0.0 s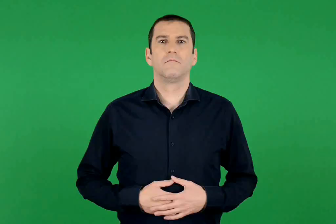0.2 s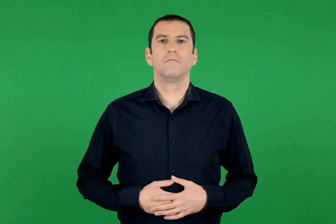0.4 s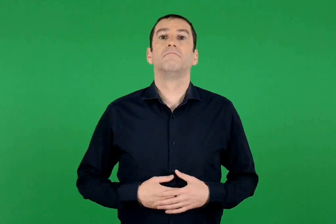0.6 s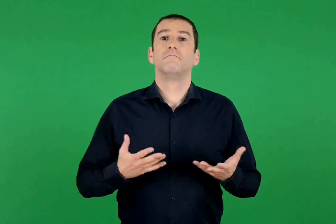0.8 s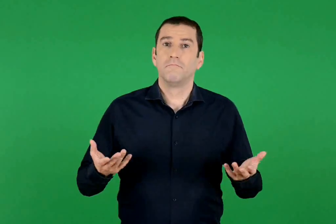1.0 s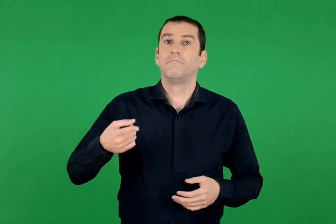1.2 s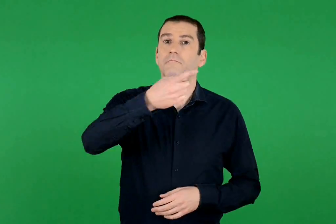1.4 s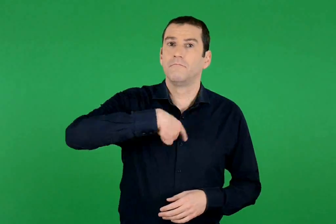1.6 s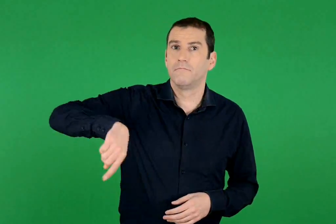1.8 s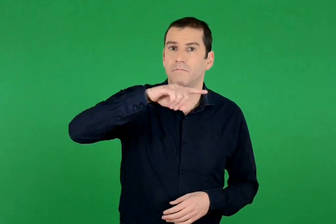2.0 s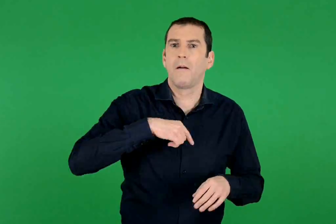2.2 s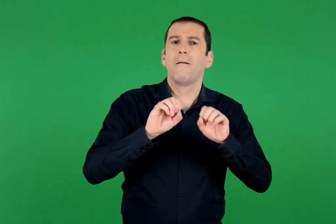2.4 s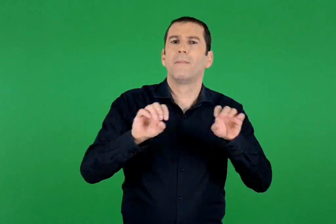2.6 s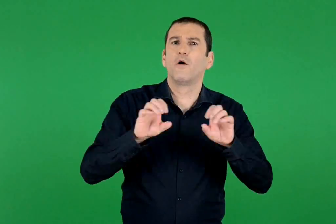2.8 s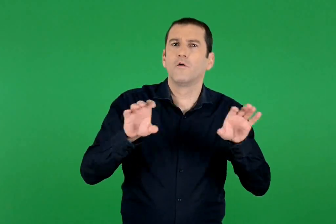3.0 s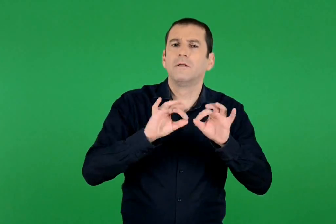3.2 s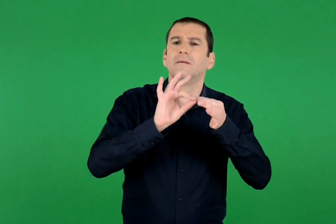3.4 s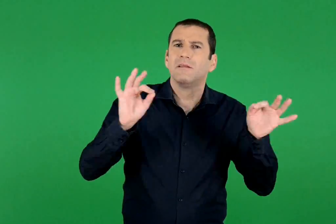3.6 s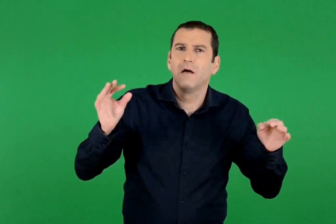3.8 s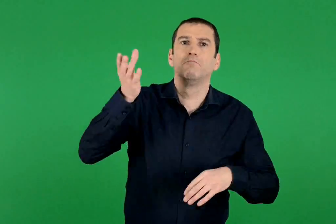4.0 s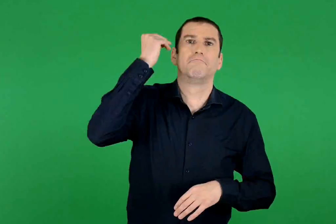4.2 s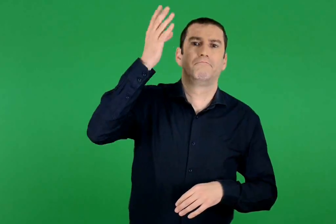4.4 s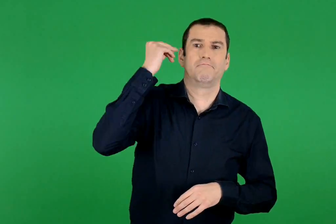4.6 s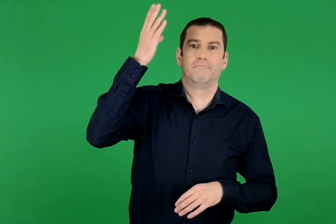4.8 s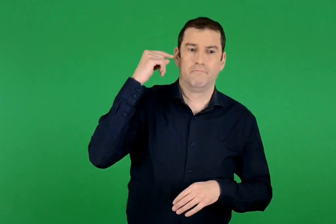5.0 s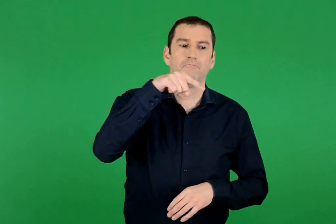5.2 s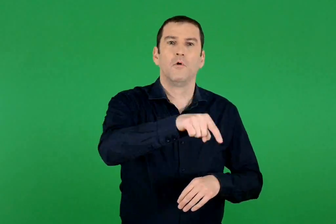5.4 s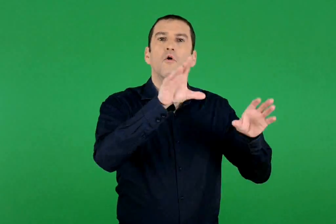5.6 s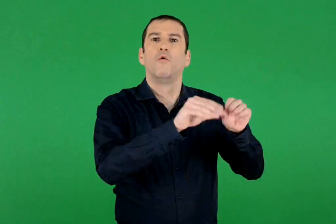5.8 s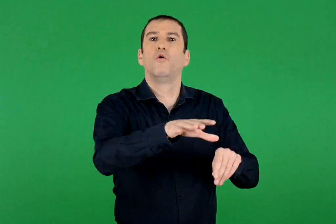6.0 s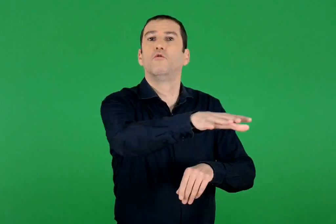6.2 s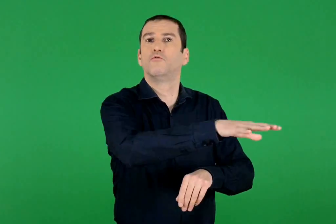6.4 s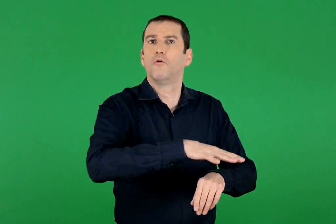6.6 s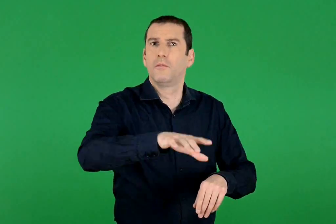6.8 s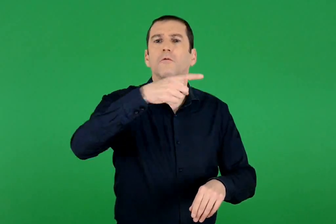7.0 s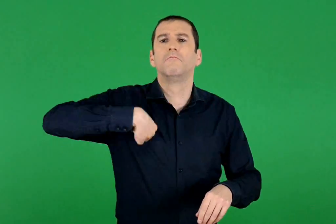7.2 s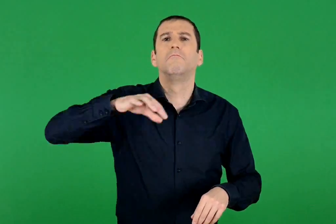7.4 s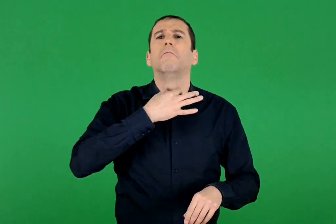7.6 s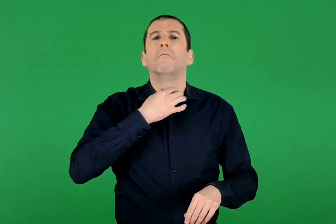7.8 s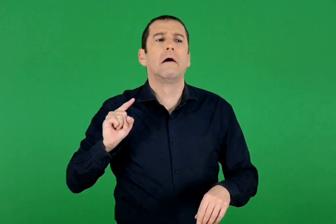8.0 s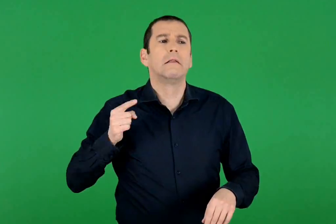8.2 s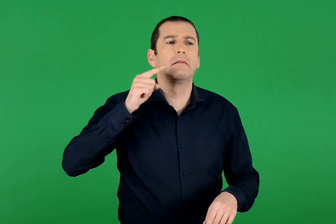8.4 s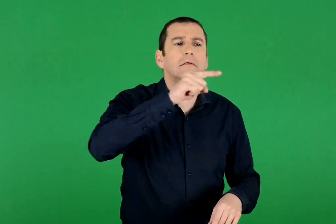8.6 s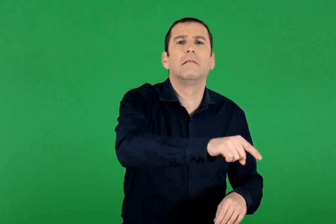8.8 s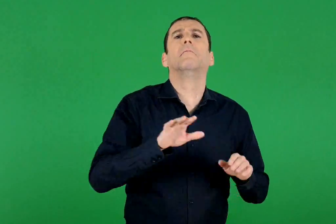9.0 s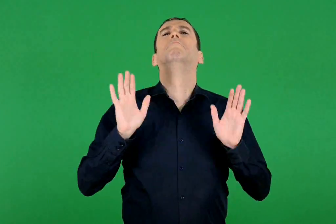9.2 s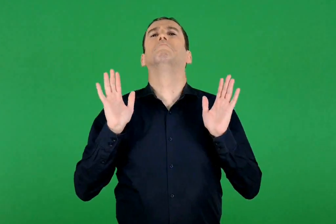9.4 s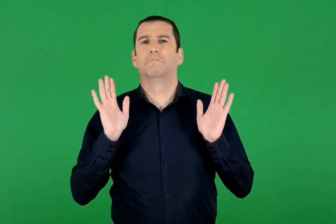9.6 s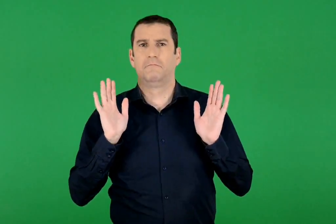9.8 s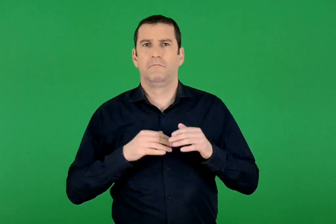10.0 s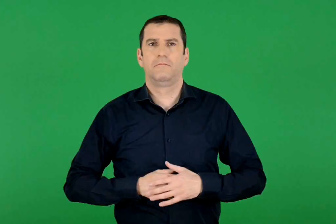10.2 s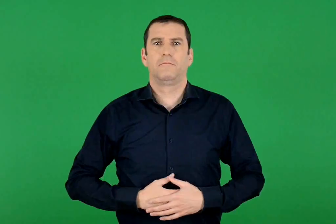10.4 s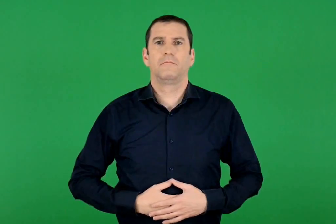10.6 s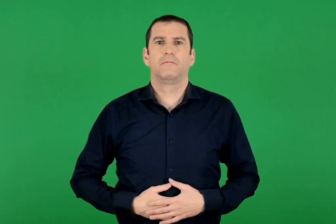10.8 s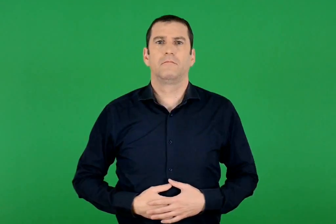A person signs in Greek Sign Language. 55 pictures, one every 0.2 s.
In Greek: έτσι βρίσκουμε πολλά στοιχεία για έναν τόπο χωρίς να ταξιδέψουμε σε αυτόν
